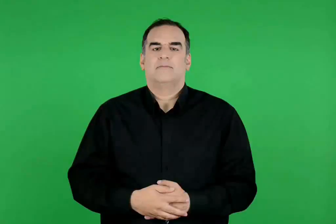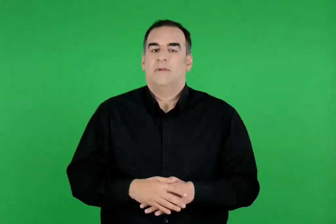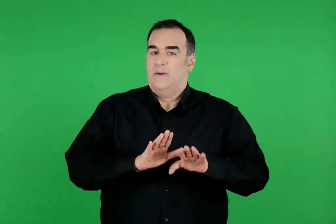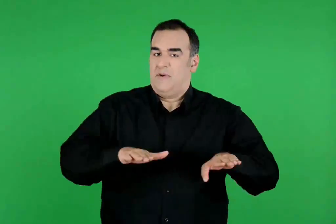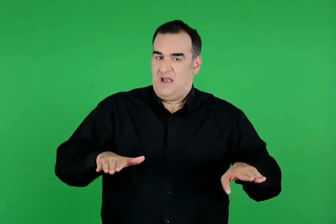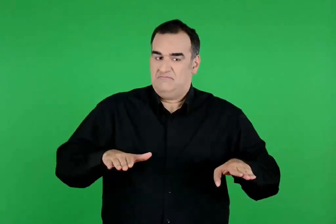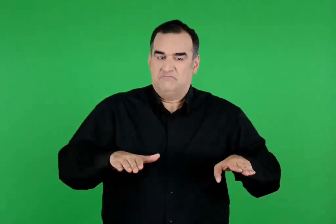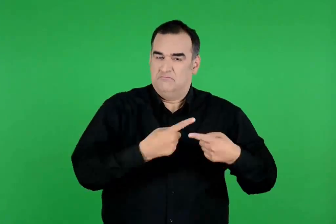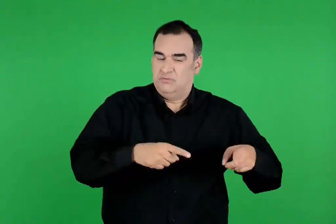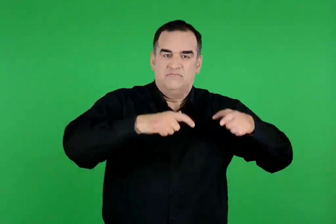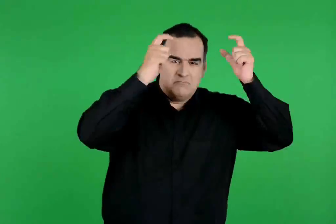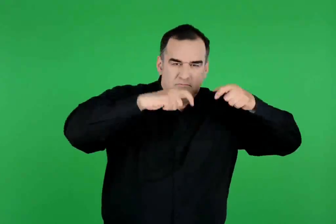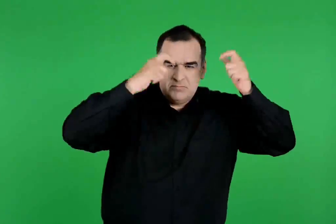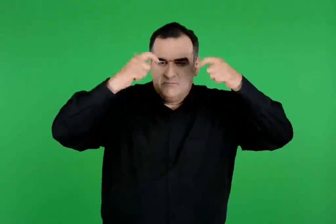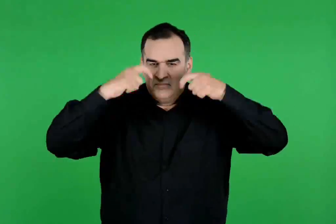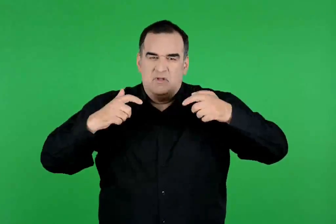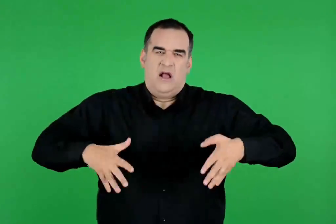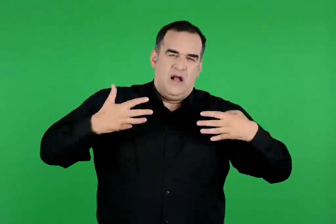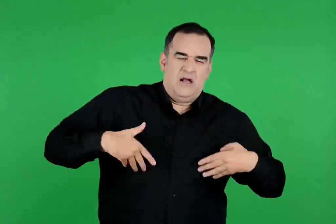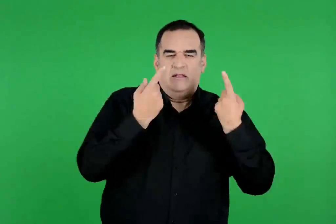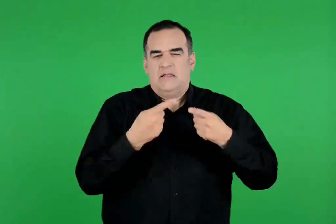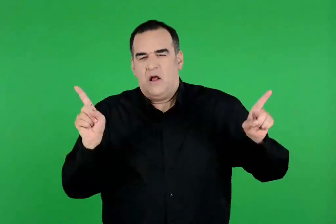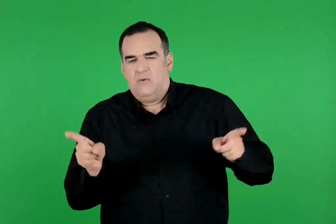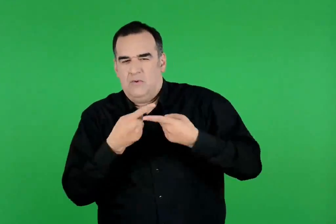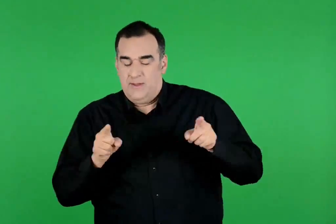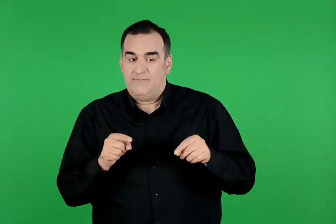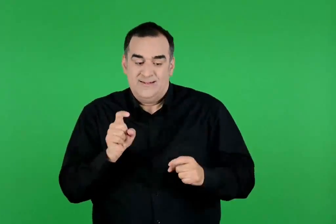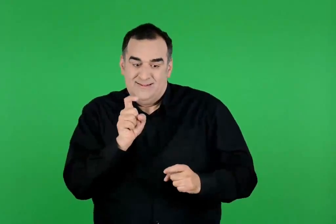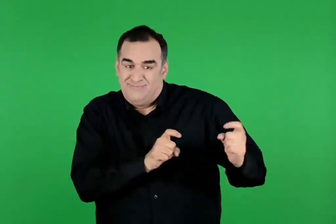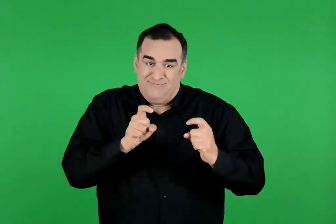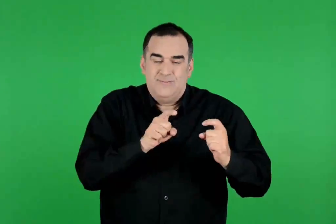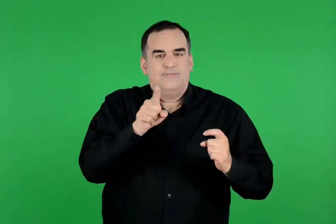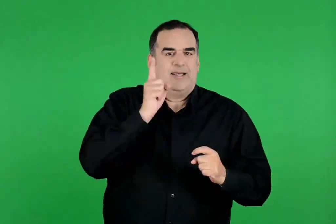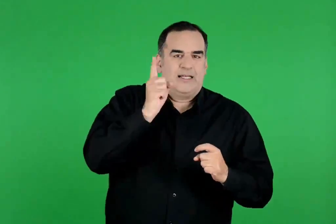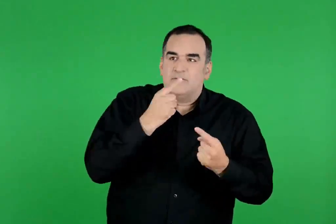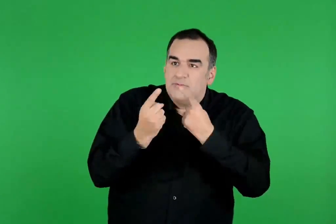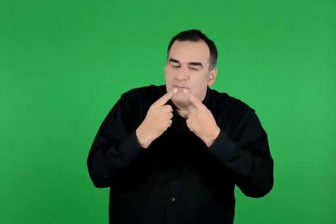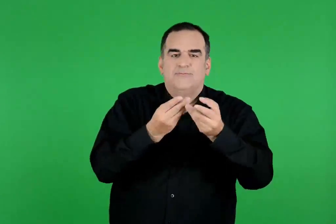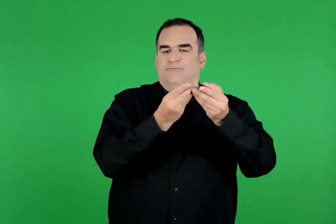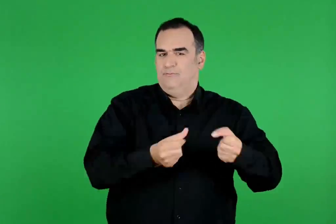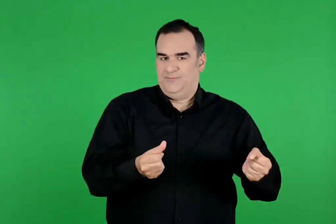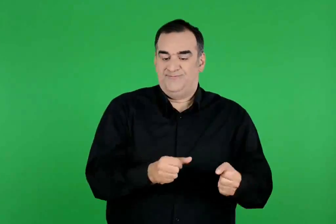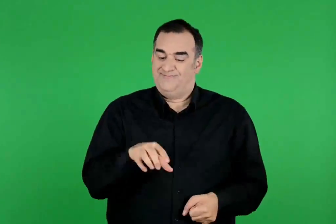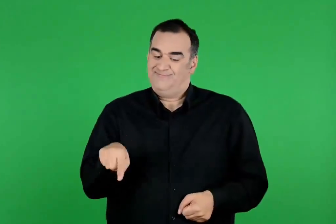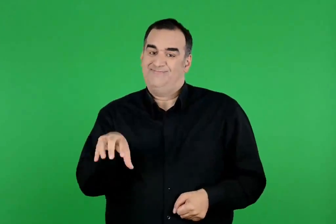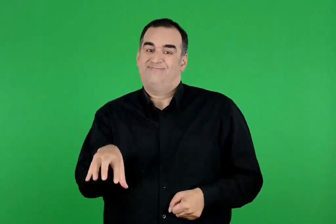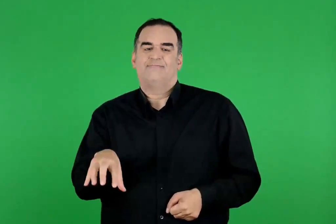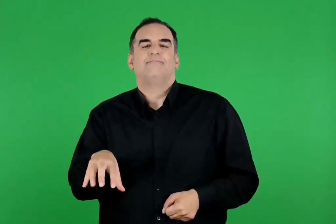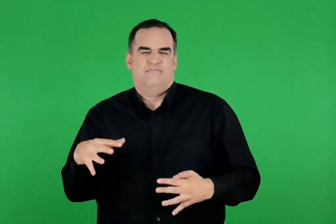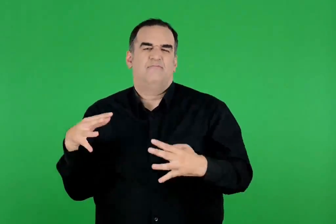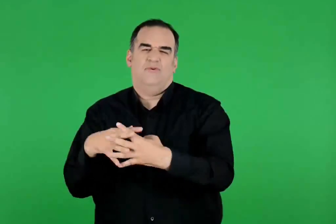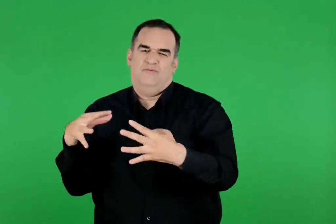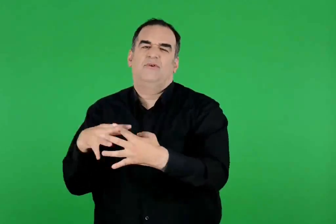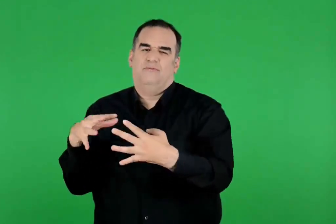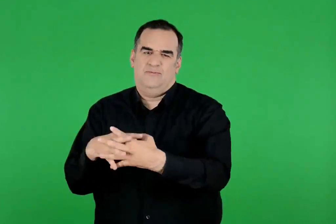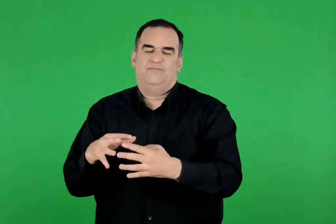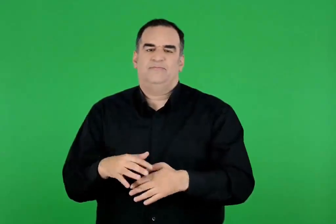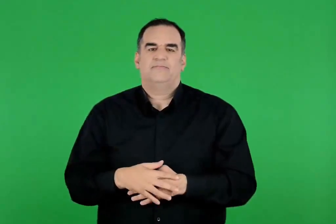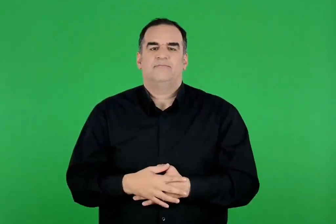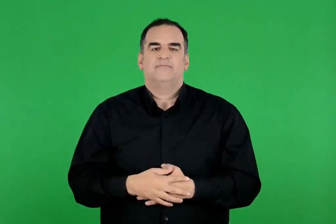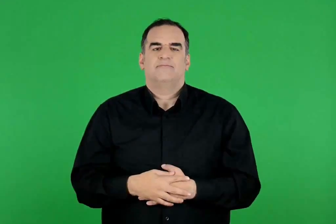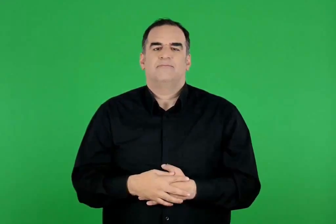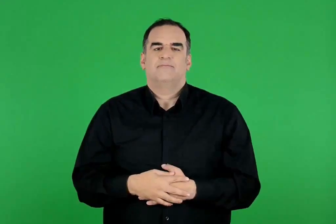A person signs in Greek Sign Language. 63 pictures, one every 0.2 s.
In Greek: παντρεύουν τα παιδιά τους με τραγούδια και χαρές και λύνουν σε κριτές τις διαφορές τους. στην άλλη πολιτεία έχουν πόλεμο
